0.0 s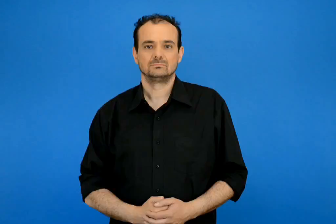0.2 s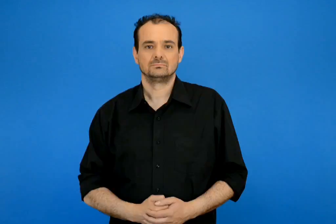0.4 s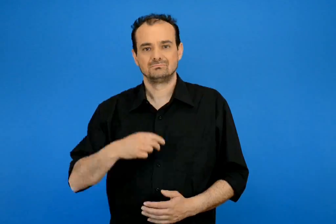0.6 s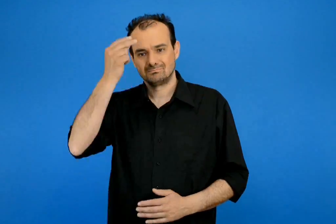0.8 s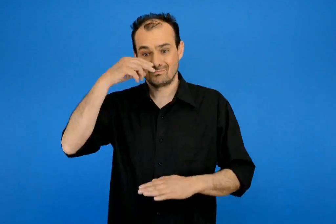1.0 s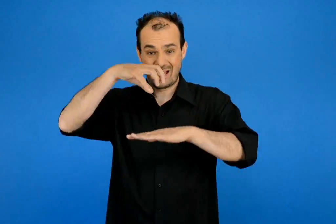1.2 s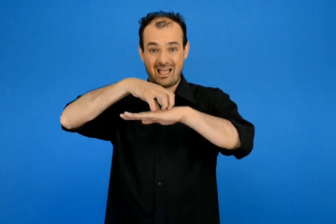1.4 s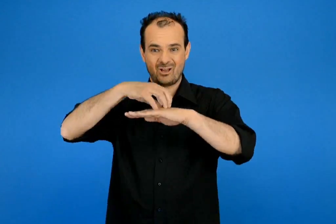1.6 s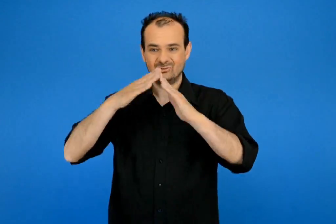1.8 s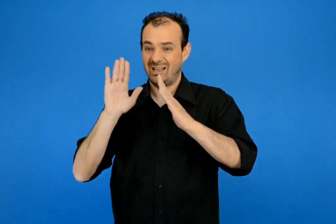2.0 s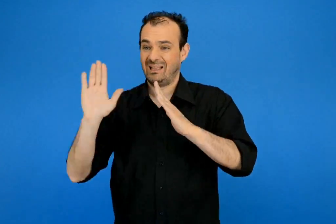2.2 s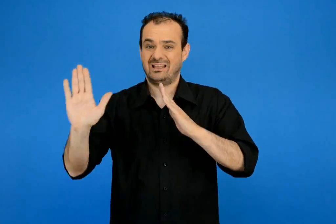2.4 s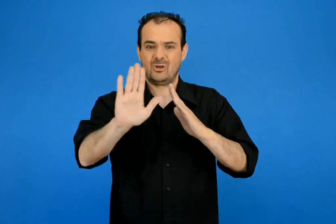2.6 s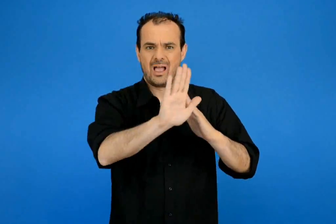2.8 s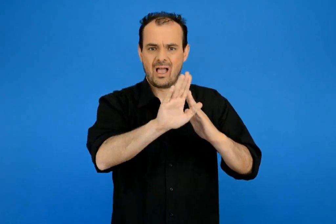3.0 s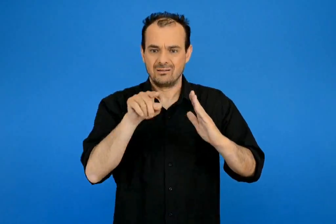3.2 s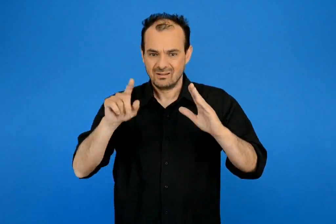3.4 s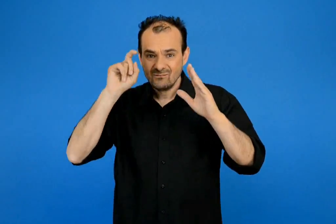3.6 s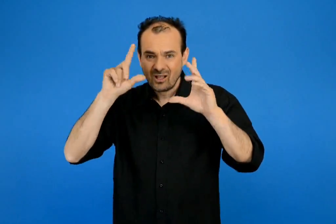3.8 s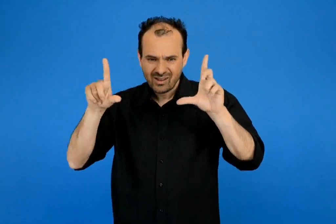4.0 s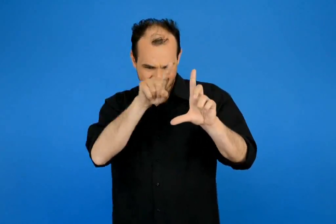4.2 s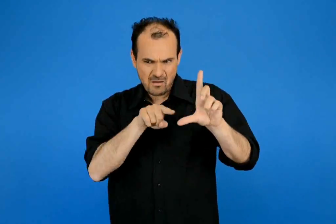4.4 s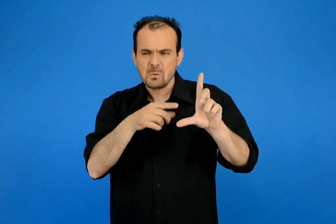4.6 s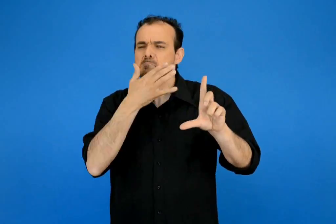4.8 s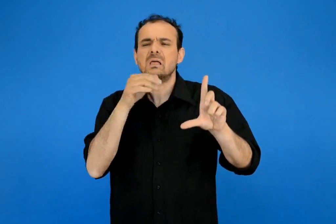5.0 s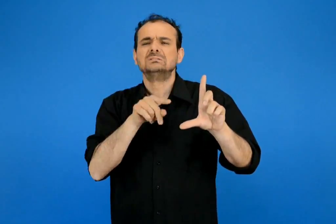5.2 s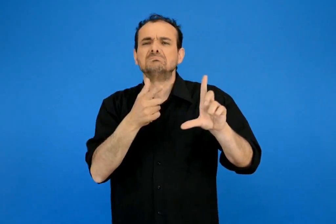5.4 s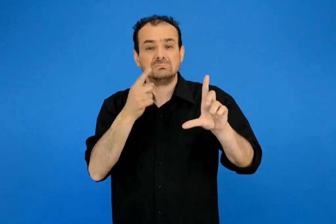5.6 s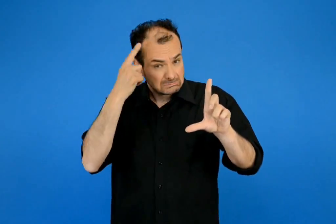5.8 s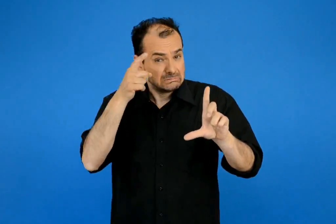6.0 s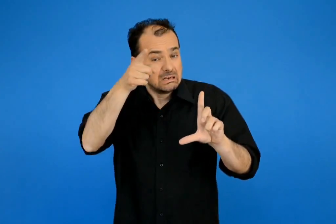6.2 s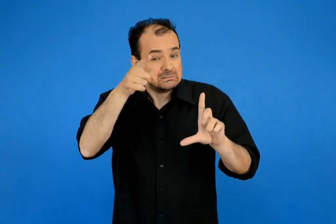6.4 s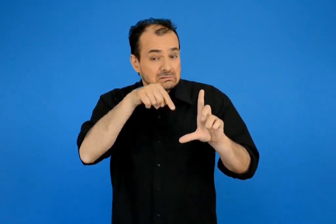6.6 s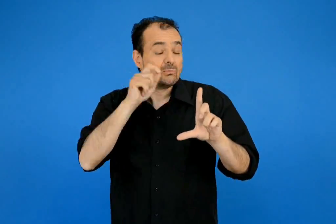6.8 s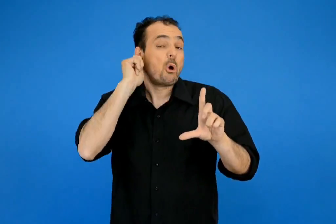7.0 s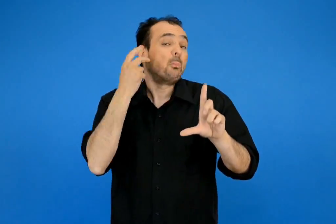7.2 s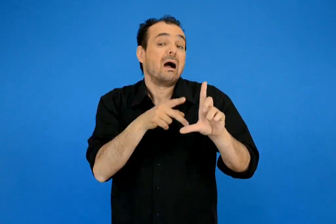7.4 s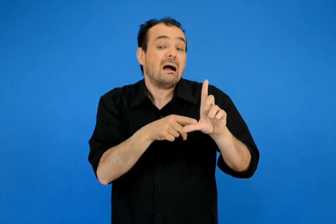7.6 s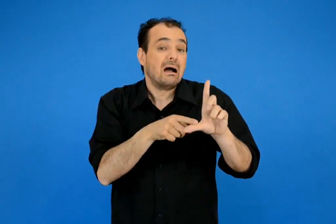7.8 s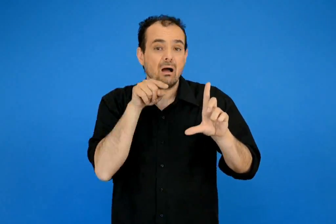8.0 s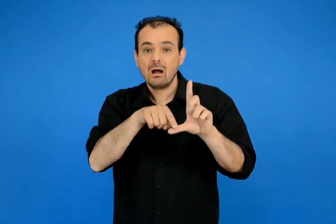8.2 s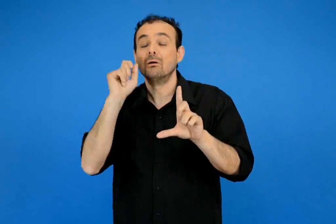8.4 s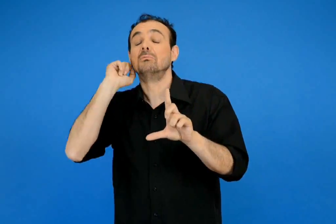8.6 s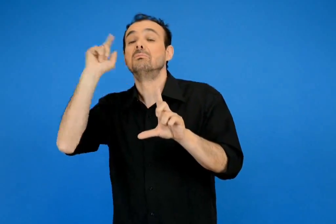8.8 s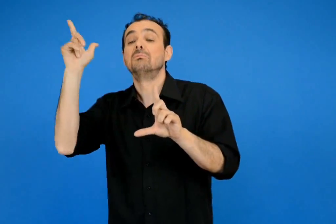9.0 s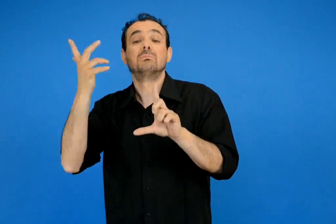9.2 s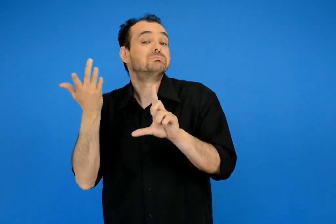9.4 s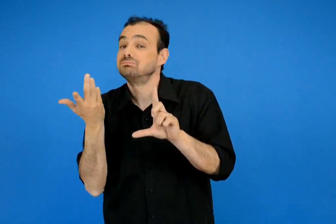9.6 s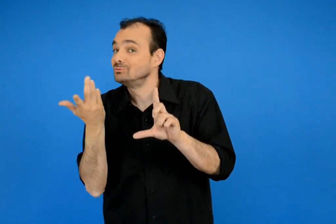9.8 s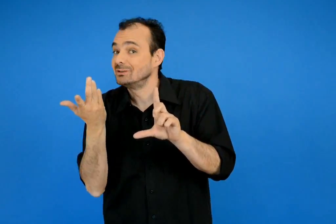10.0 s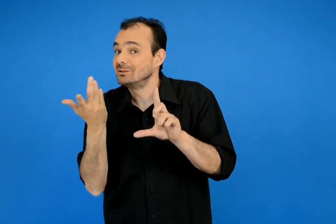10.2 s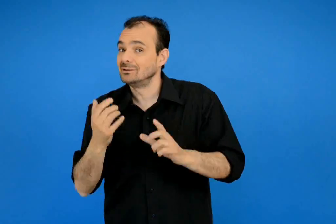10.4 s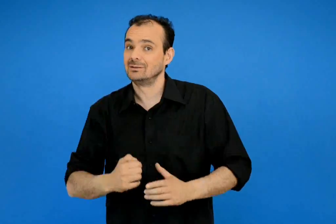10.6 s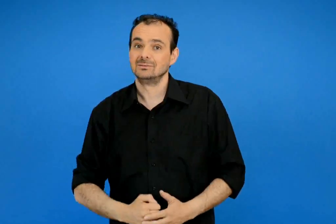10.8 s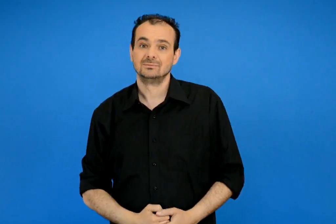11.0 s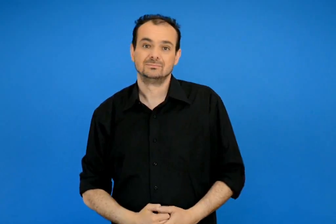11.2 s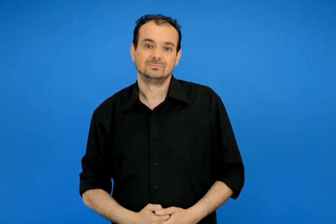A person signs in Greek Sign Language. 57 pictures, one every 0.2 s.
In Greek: ο ναός της γειτονίας σας μοιάζει με αυτόν της φωτογραφίας ; ξέρετε το όνομα του ; ποτέ γιορτάζει ;
